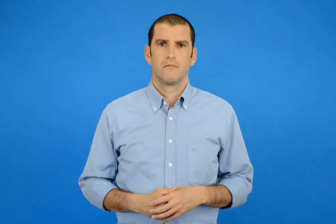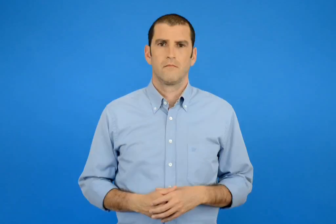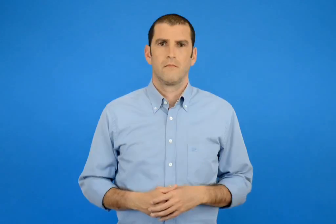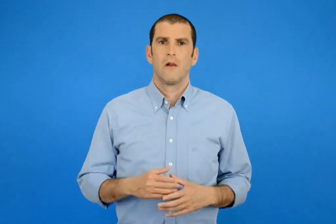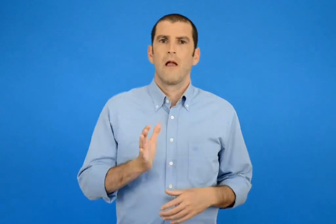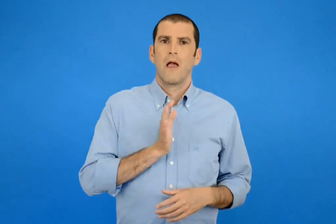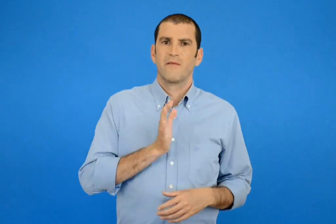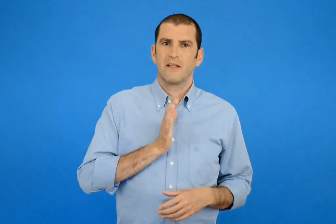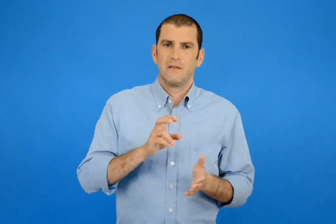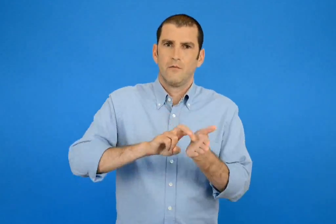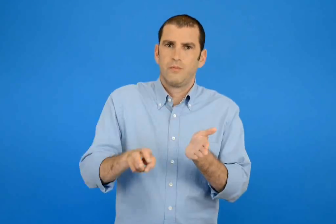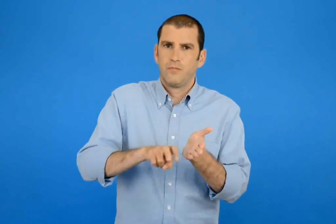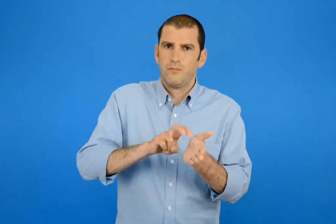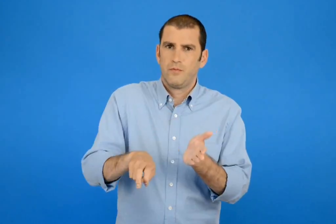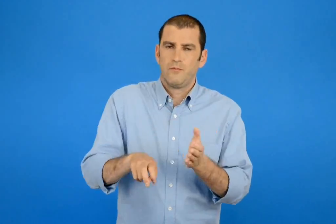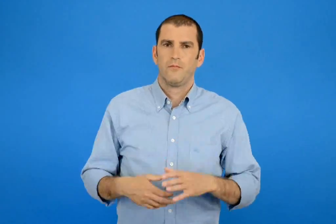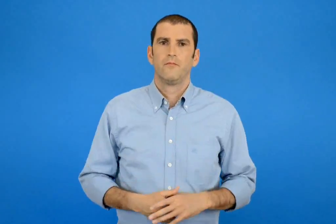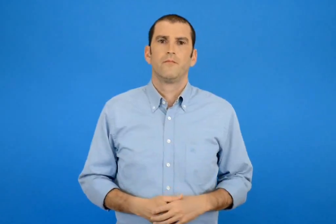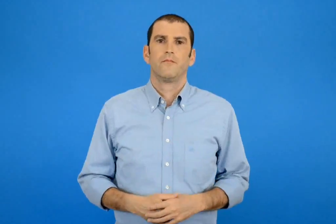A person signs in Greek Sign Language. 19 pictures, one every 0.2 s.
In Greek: οι επιβάτες που κατέβηκαν
